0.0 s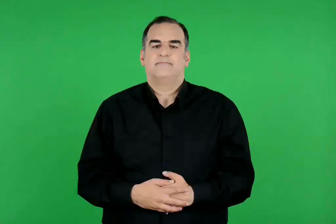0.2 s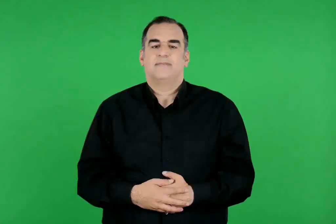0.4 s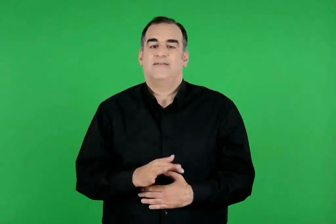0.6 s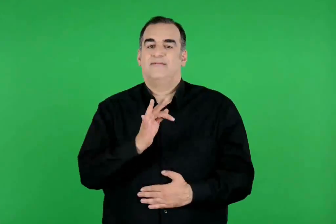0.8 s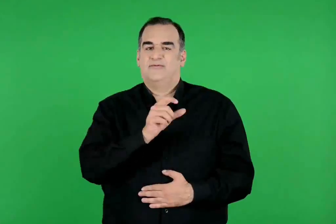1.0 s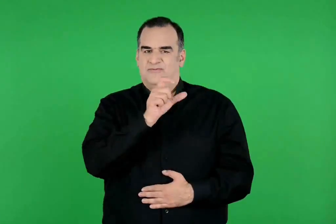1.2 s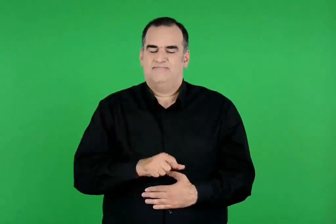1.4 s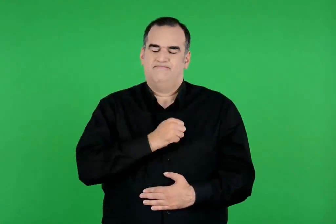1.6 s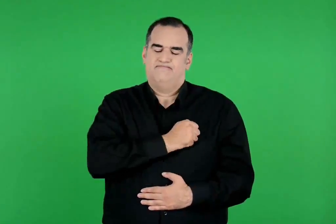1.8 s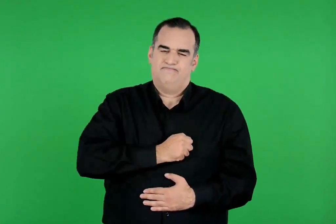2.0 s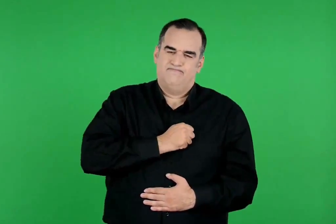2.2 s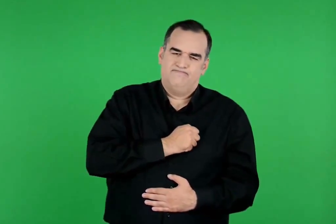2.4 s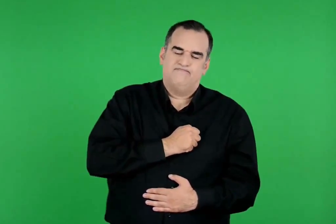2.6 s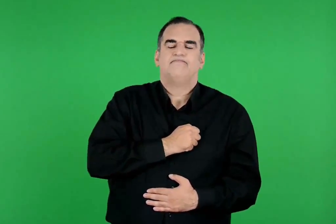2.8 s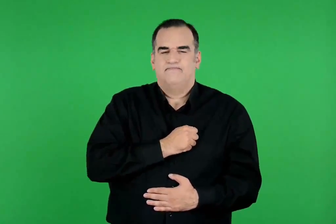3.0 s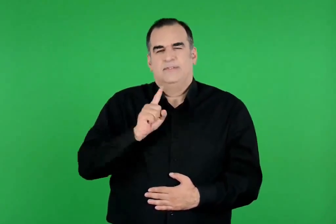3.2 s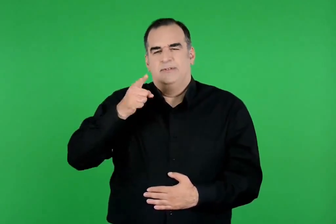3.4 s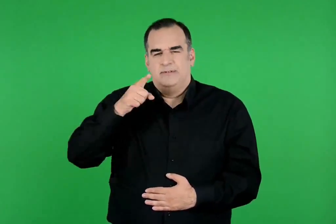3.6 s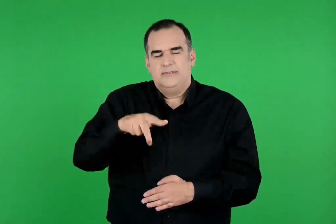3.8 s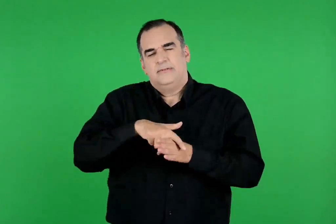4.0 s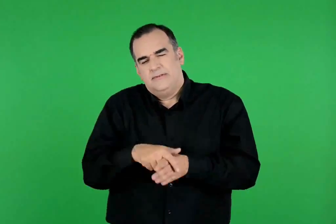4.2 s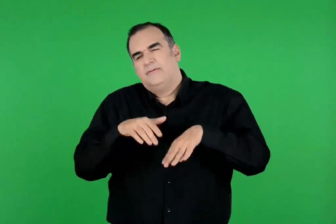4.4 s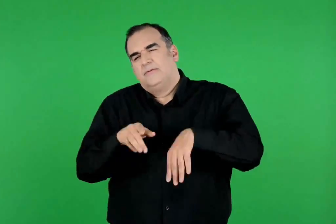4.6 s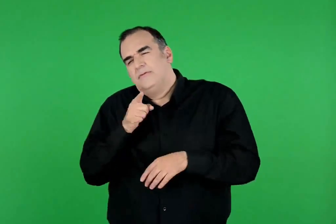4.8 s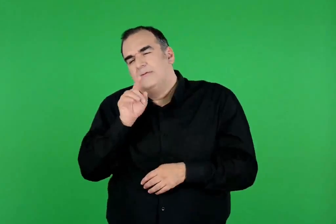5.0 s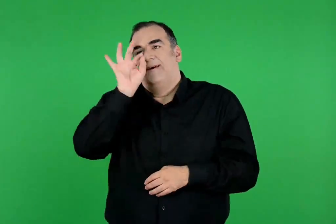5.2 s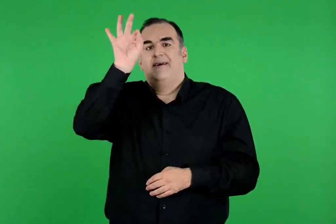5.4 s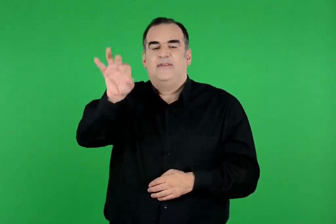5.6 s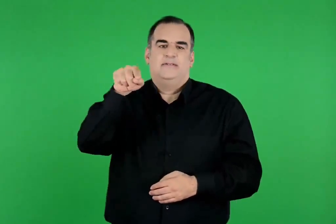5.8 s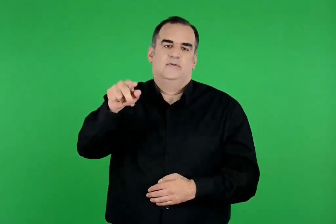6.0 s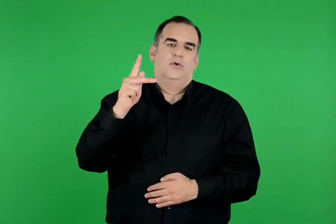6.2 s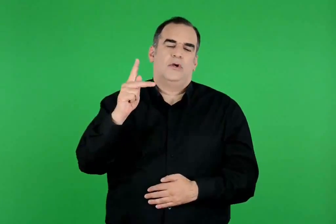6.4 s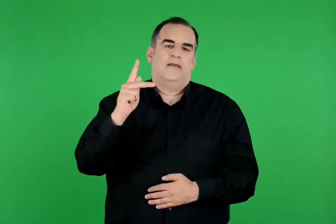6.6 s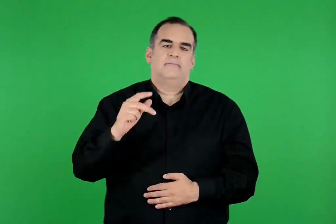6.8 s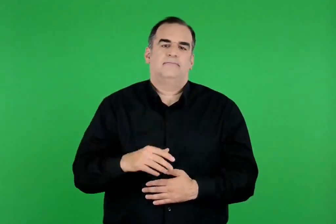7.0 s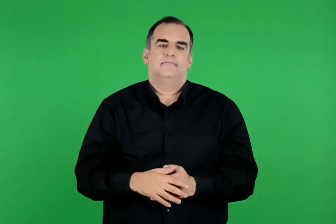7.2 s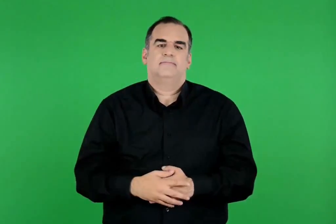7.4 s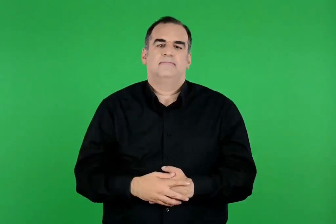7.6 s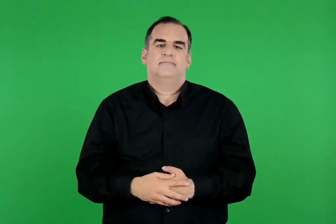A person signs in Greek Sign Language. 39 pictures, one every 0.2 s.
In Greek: λυπημένος ο φρίξος συνέχισε το ταξίδι του , ώσπου έφτασε στην κολχίδα
